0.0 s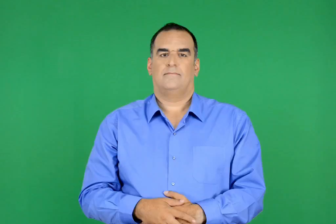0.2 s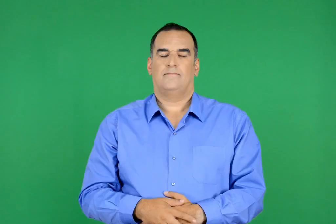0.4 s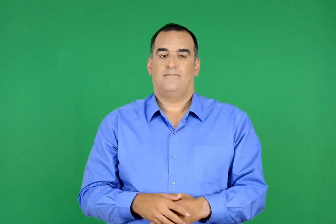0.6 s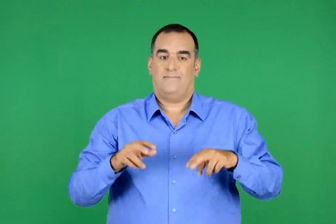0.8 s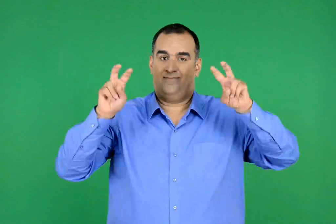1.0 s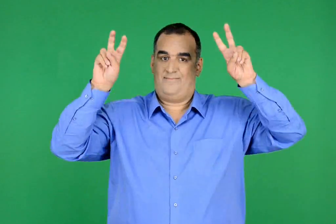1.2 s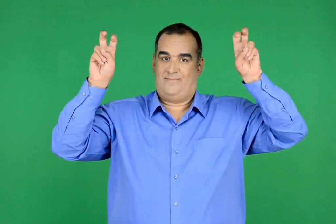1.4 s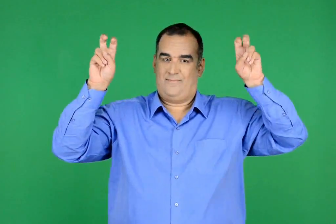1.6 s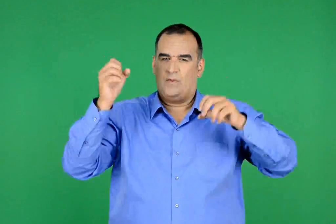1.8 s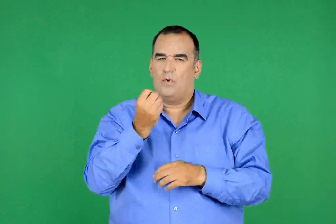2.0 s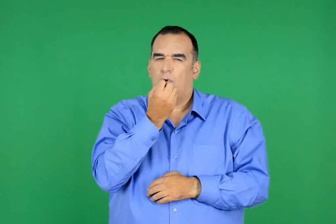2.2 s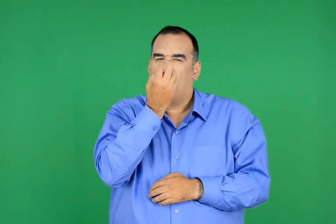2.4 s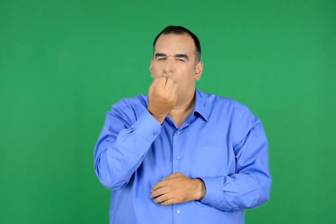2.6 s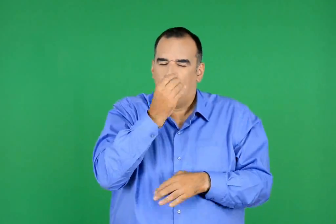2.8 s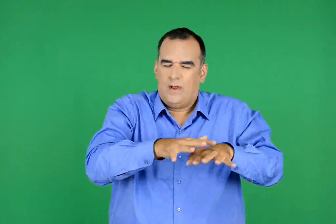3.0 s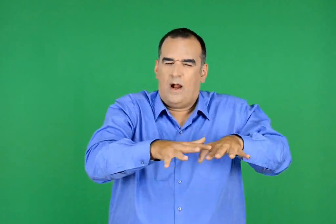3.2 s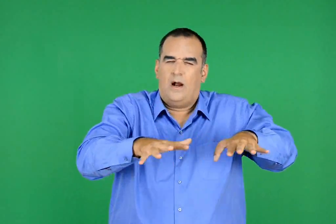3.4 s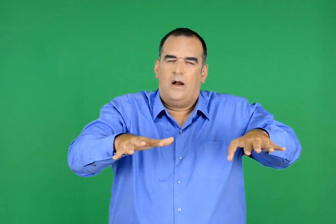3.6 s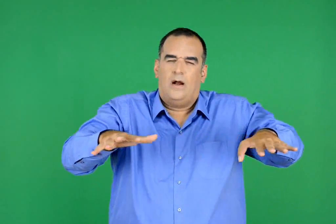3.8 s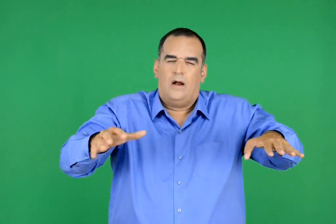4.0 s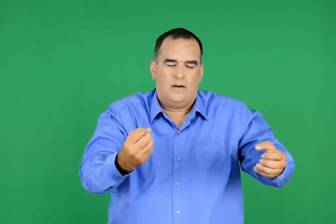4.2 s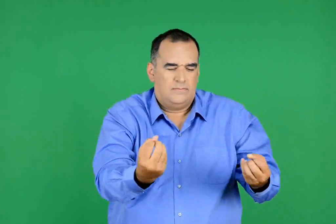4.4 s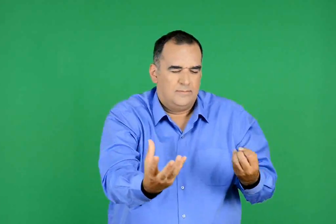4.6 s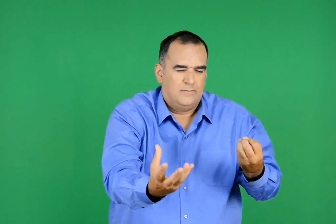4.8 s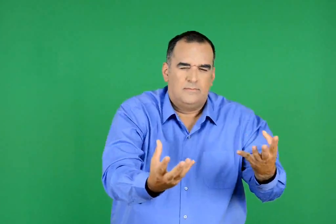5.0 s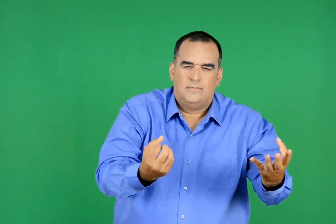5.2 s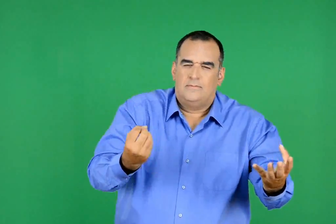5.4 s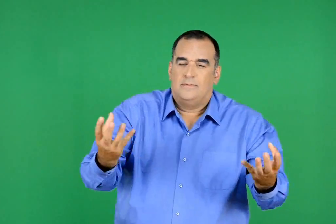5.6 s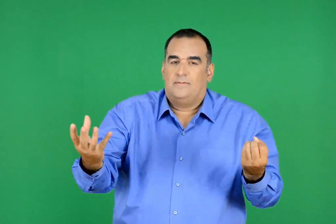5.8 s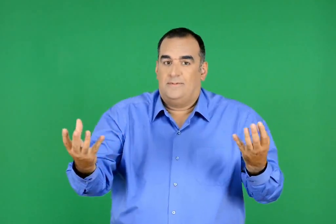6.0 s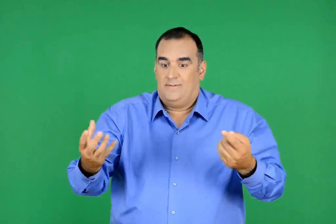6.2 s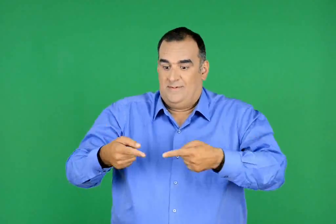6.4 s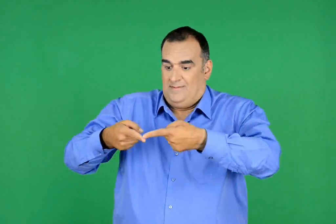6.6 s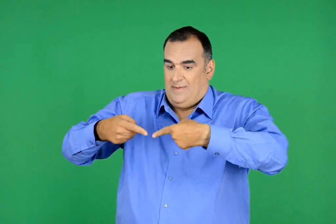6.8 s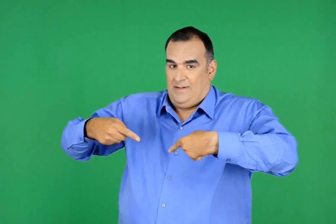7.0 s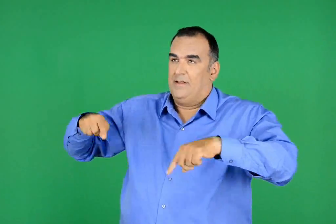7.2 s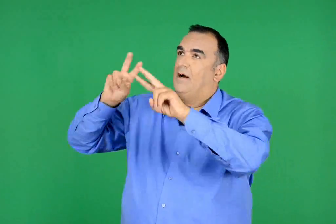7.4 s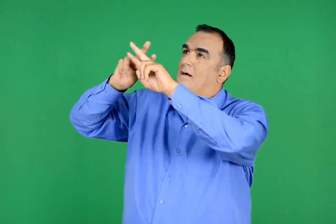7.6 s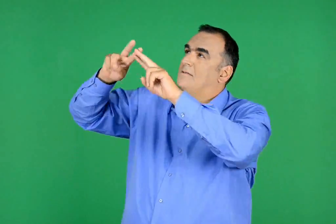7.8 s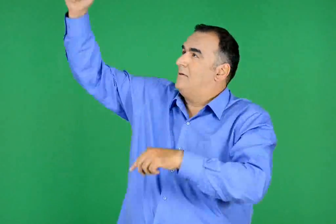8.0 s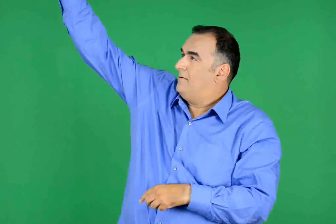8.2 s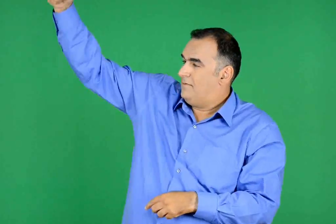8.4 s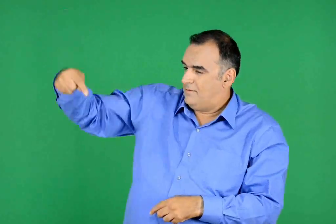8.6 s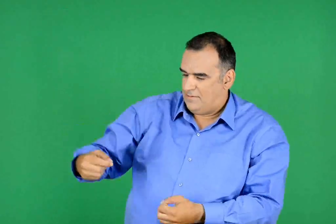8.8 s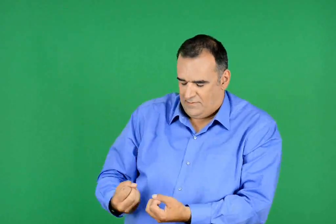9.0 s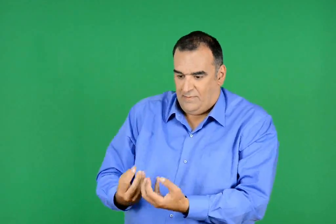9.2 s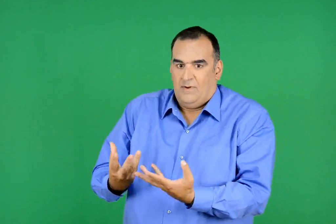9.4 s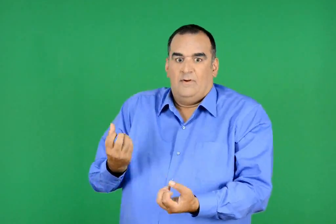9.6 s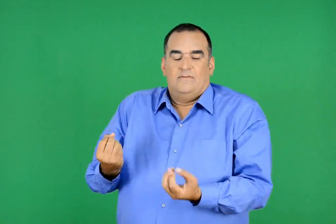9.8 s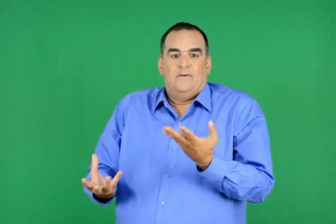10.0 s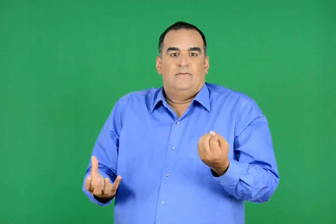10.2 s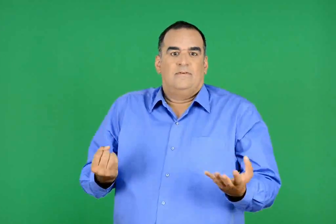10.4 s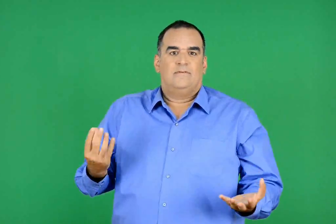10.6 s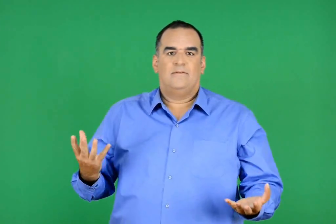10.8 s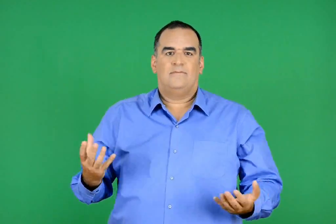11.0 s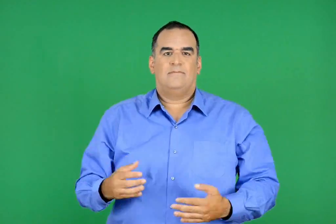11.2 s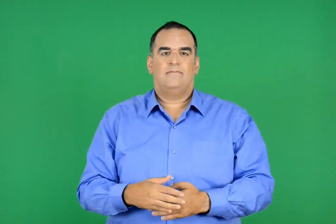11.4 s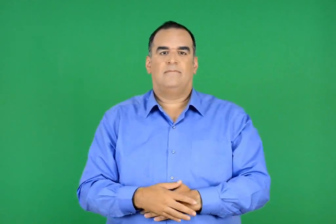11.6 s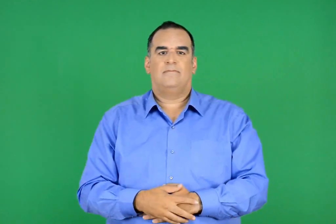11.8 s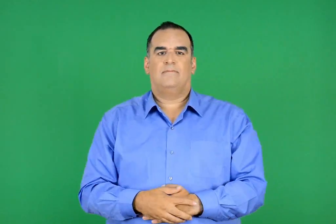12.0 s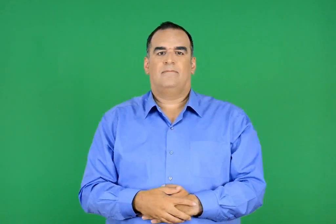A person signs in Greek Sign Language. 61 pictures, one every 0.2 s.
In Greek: πέσαν τα άνθη στην ποδιά σου , άστρα γέμισε ο γιαλός
